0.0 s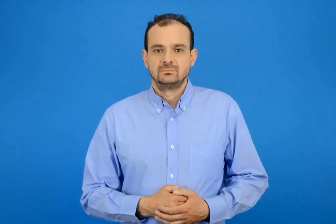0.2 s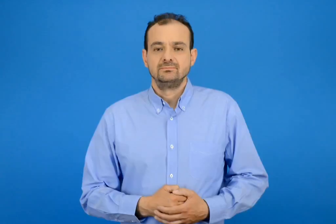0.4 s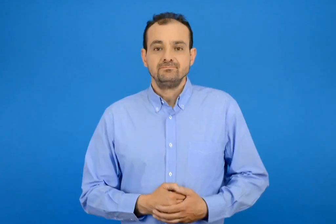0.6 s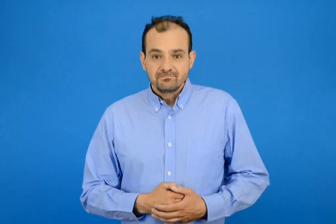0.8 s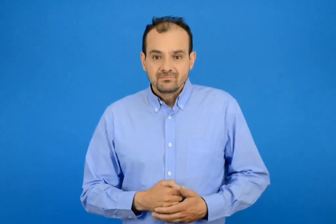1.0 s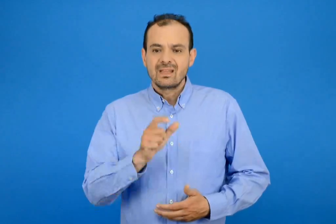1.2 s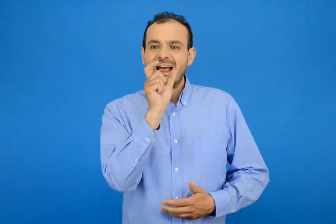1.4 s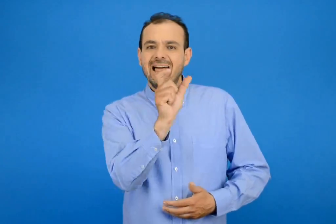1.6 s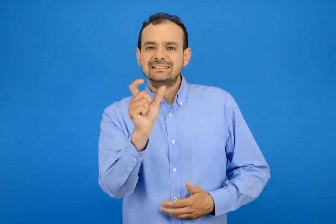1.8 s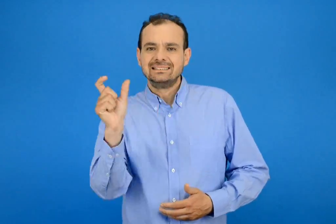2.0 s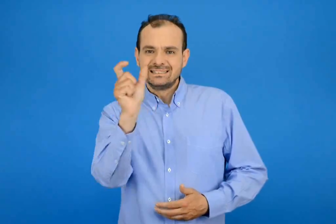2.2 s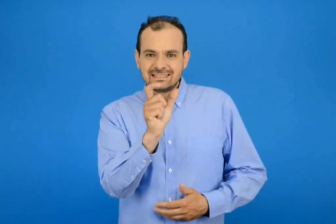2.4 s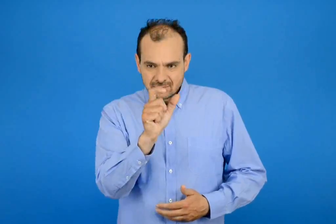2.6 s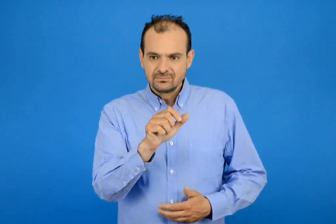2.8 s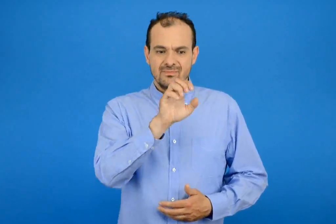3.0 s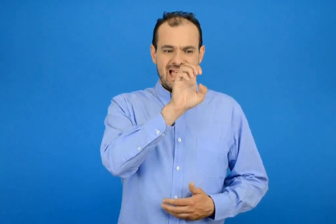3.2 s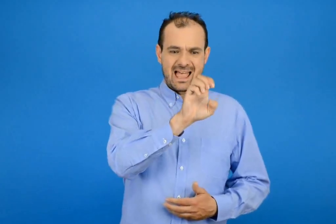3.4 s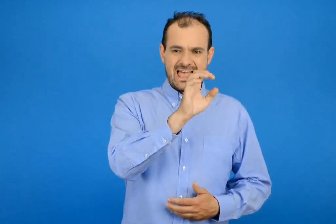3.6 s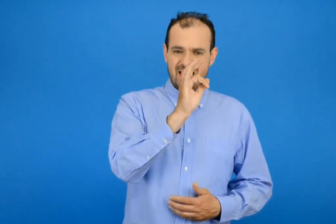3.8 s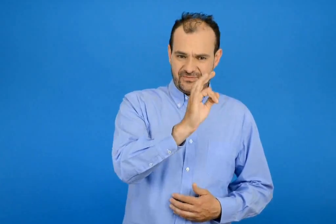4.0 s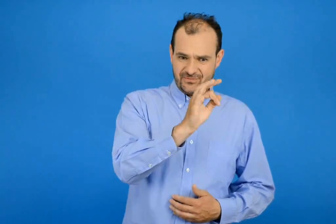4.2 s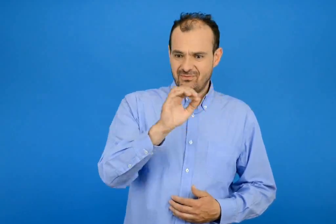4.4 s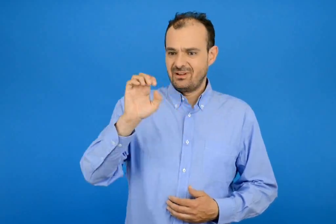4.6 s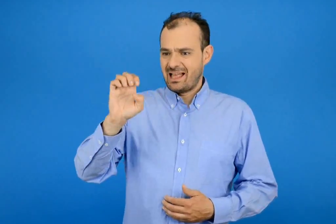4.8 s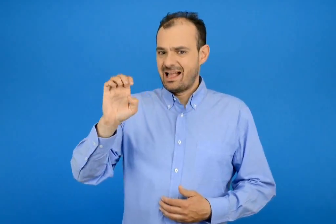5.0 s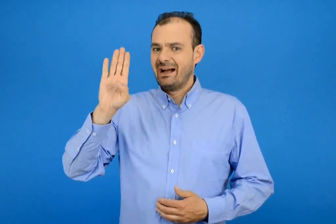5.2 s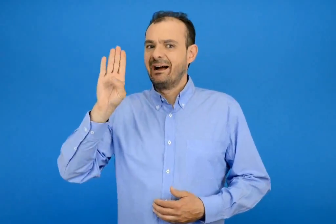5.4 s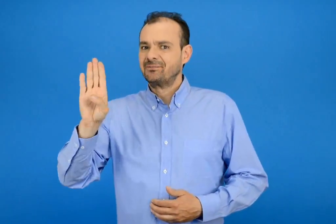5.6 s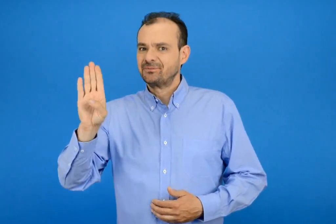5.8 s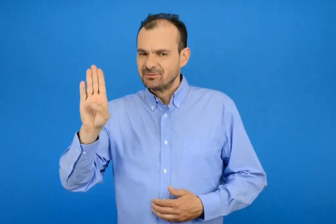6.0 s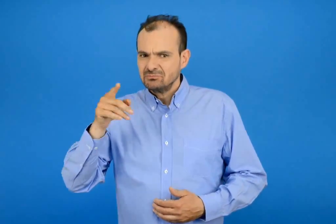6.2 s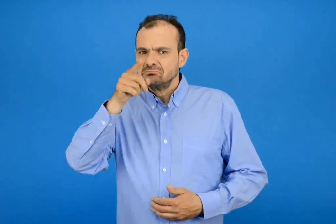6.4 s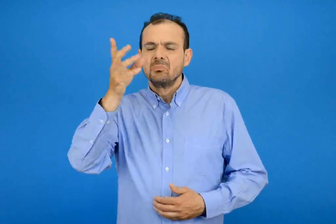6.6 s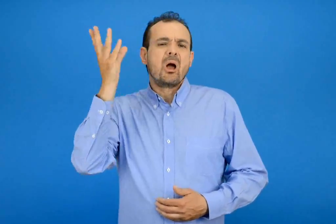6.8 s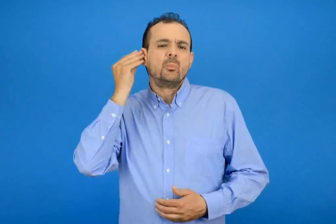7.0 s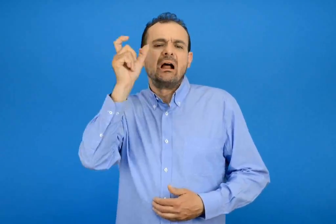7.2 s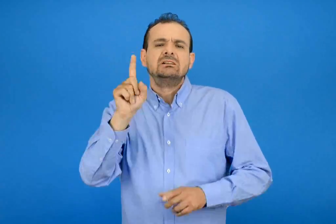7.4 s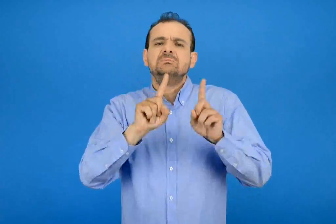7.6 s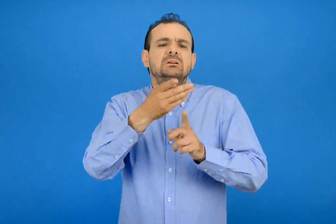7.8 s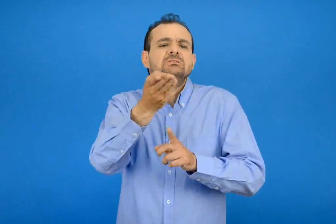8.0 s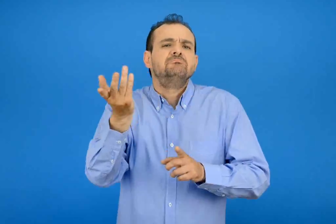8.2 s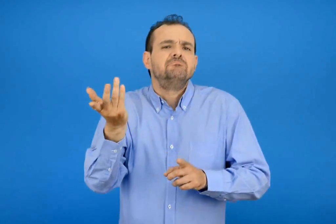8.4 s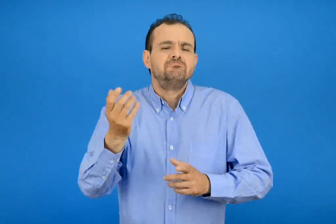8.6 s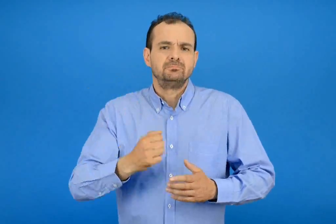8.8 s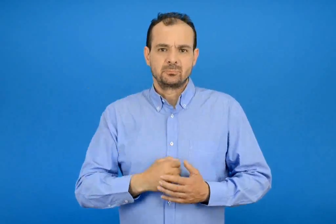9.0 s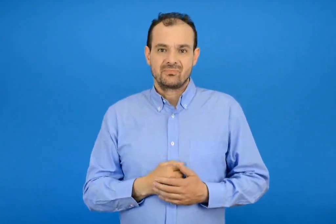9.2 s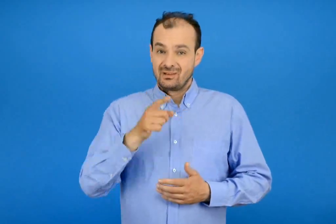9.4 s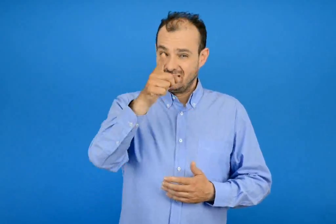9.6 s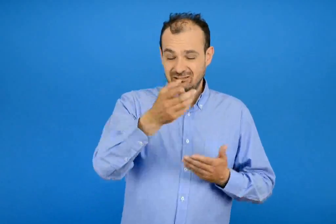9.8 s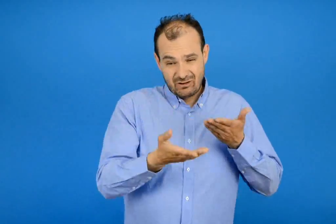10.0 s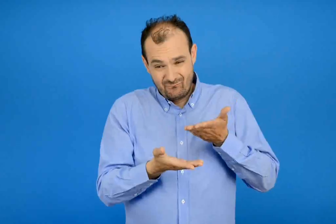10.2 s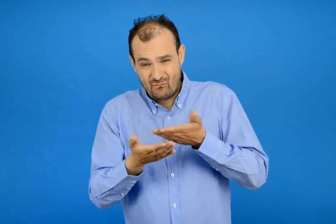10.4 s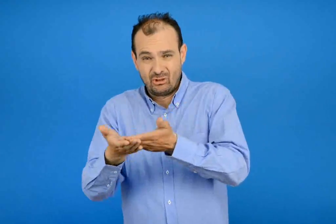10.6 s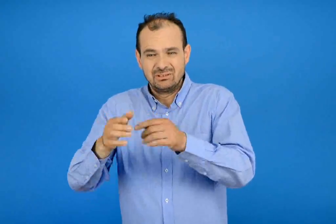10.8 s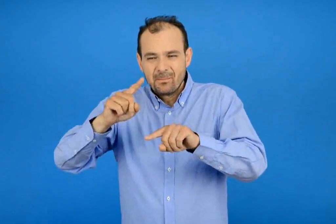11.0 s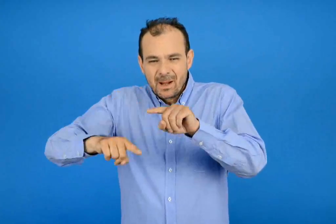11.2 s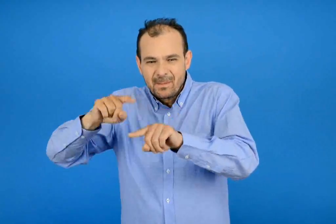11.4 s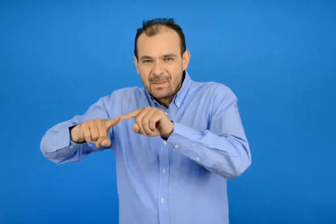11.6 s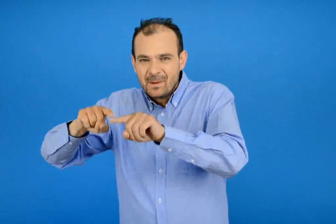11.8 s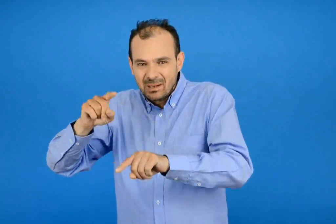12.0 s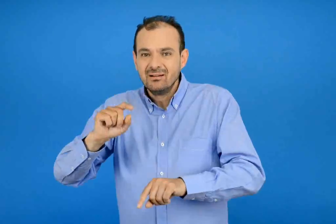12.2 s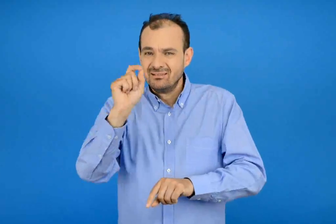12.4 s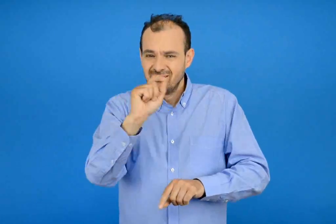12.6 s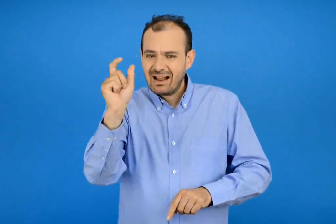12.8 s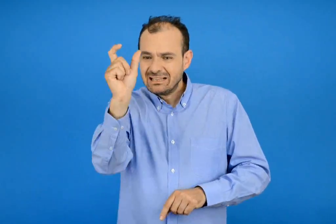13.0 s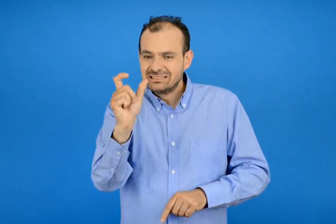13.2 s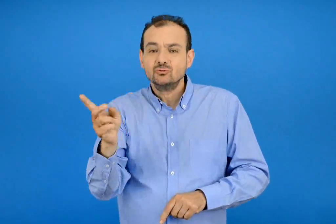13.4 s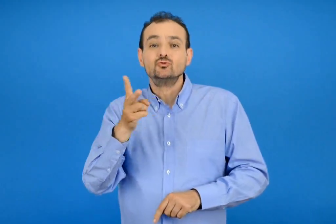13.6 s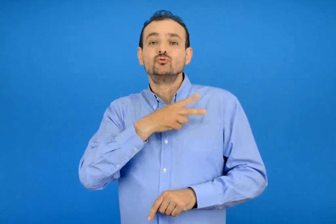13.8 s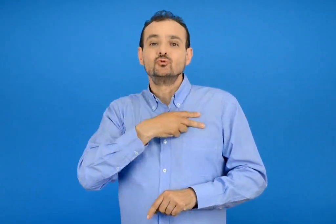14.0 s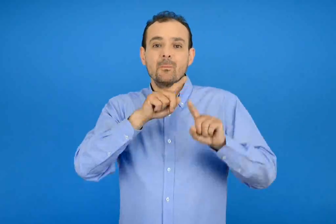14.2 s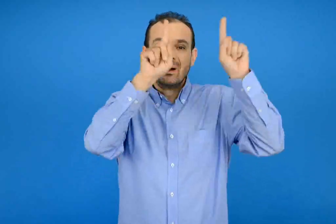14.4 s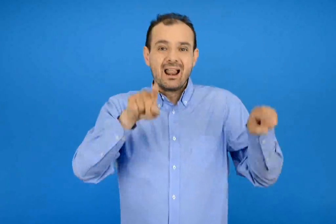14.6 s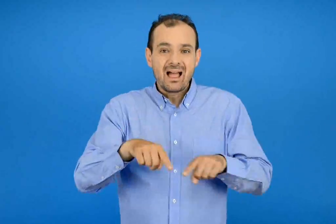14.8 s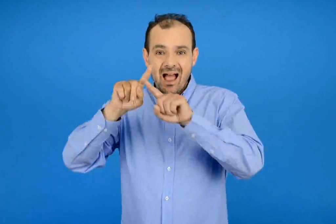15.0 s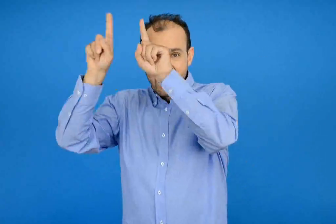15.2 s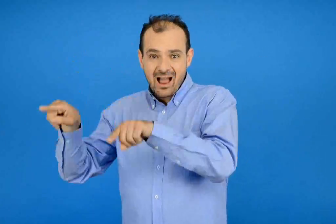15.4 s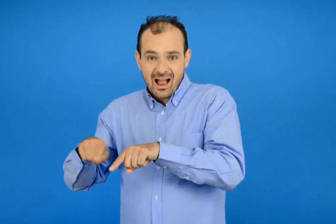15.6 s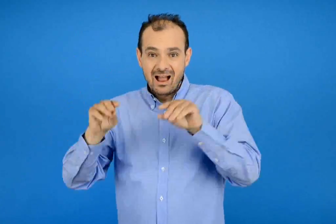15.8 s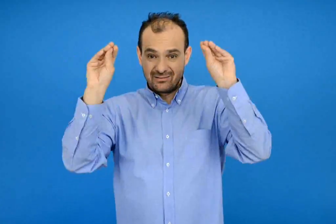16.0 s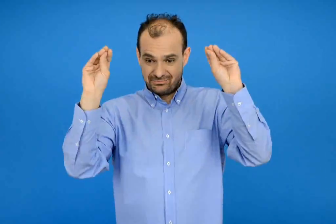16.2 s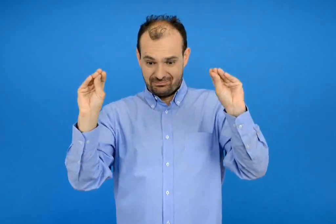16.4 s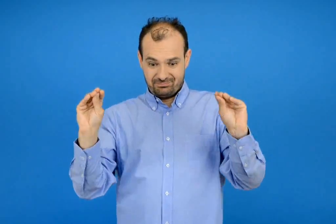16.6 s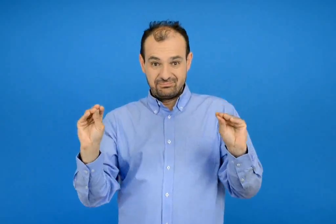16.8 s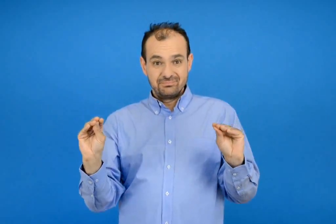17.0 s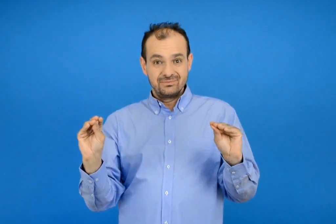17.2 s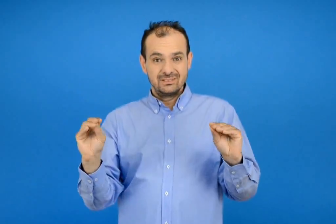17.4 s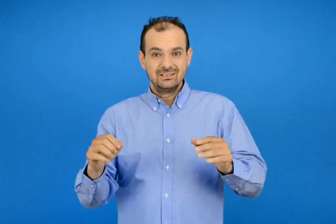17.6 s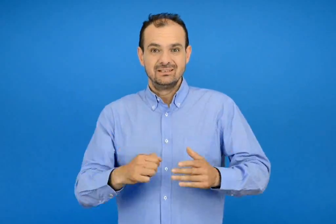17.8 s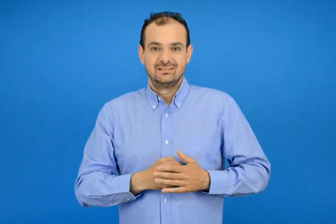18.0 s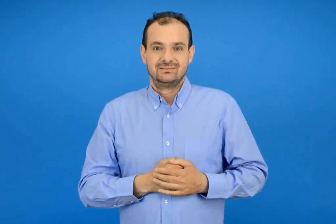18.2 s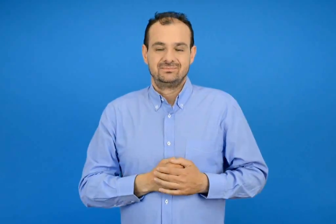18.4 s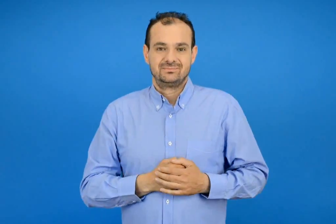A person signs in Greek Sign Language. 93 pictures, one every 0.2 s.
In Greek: σε ποιες λέξεις ακούμε εφ και σε ποιες εβ ; βοήθησε τα μυρμηγκάκια να γράψουν τις λέξεις στον σωστό πίνακα
